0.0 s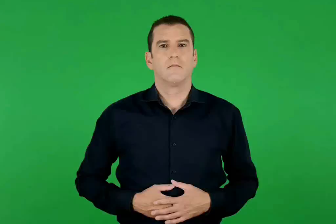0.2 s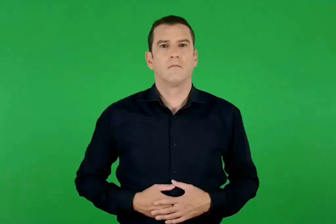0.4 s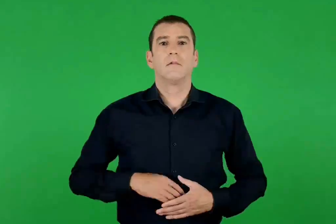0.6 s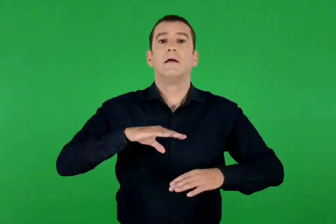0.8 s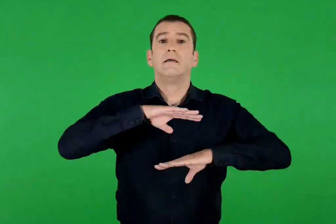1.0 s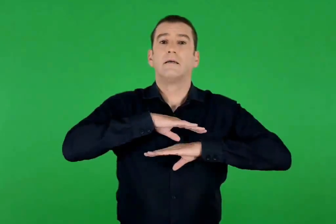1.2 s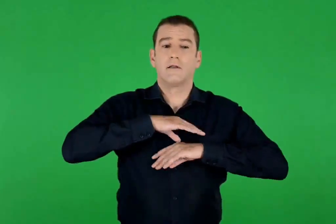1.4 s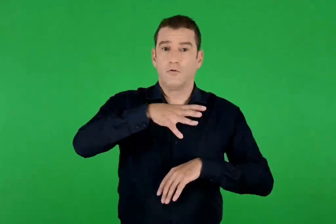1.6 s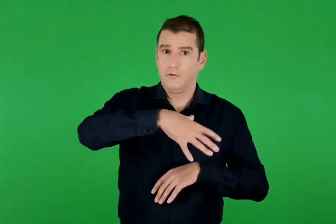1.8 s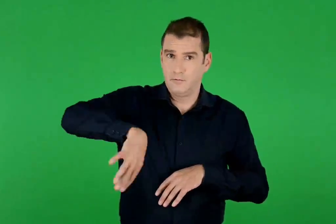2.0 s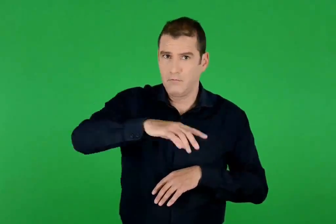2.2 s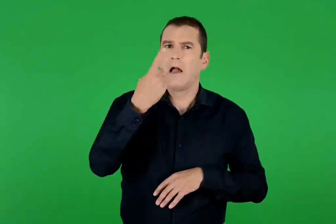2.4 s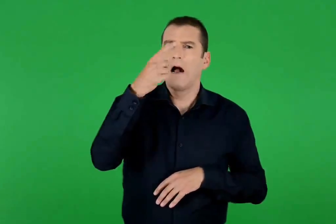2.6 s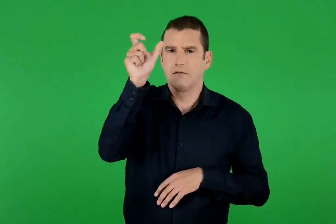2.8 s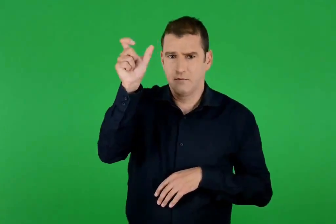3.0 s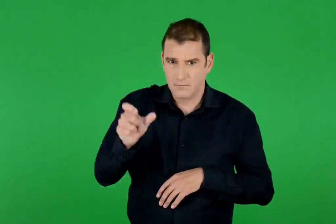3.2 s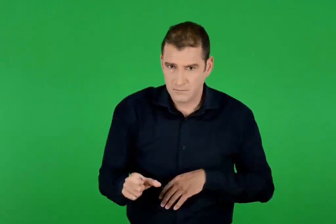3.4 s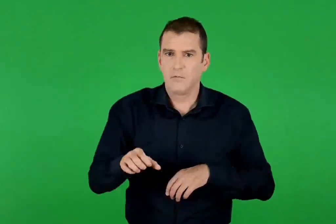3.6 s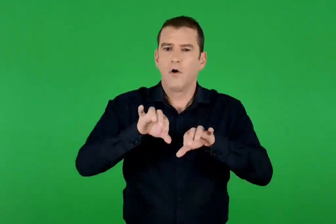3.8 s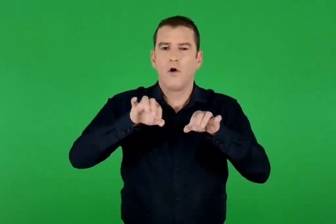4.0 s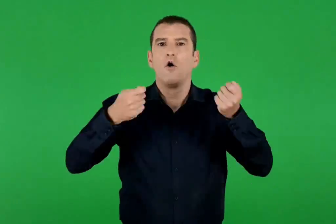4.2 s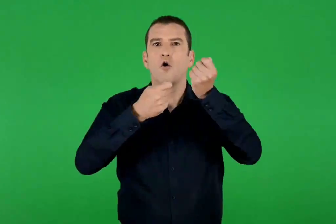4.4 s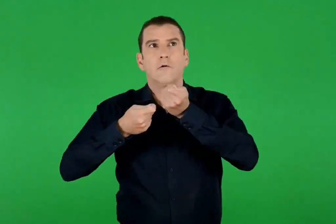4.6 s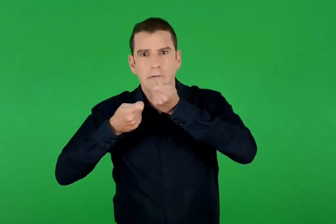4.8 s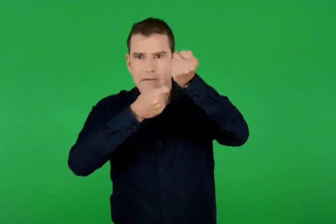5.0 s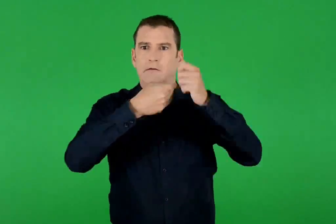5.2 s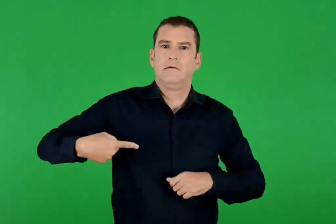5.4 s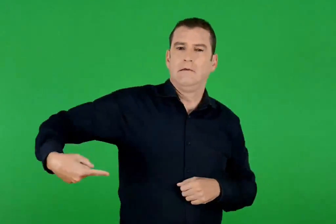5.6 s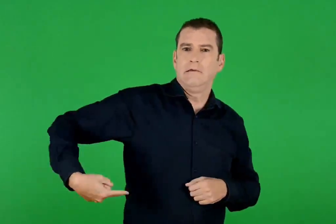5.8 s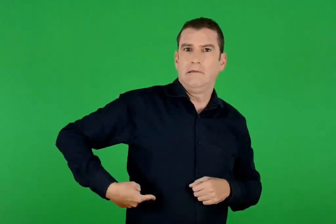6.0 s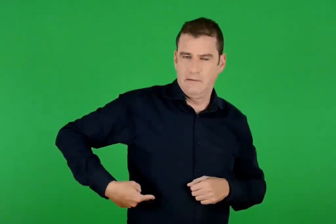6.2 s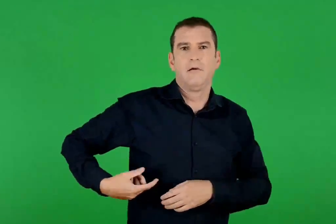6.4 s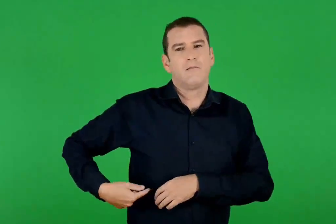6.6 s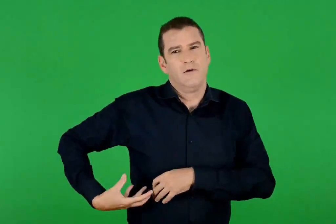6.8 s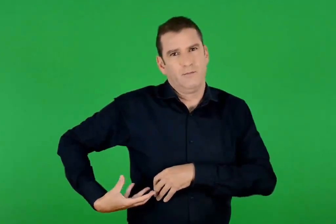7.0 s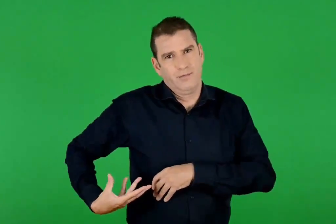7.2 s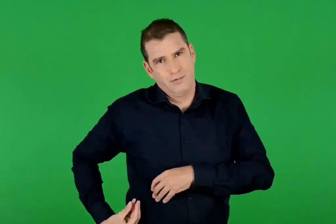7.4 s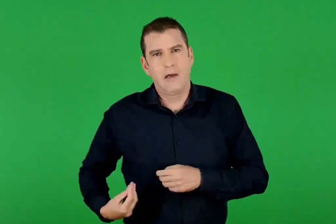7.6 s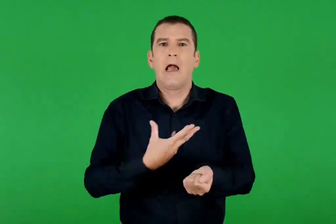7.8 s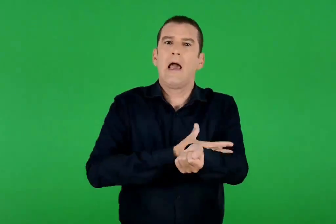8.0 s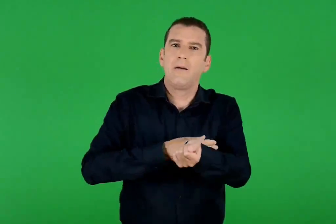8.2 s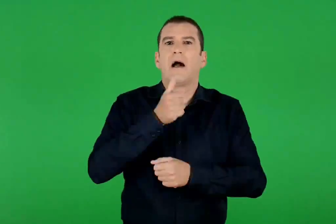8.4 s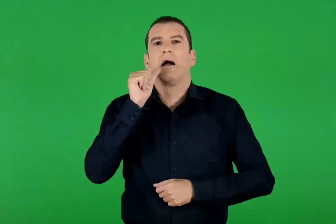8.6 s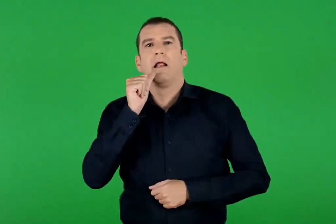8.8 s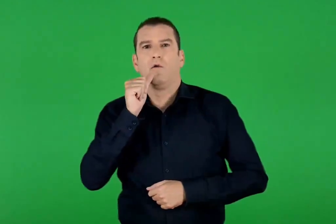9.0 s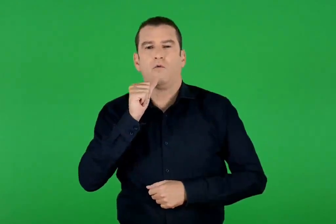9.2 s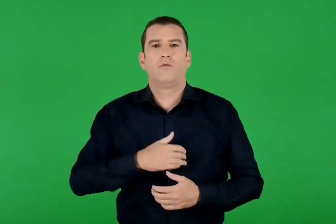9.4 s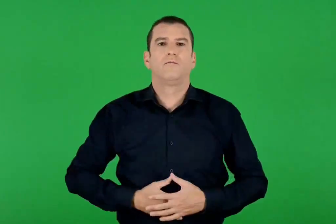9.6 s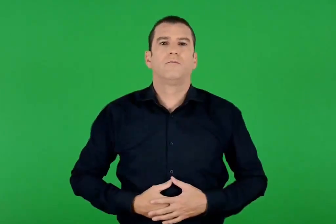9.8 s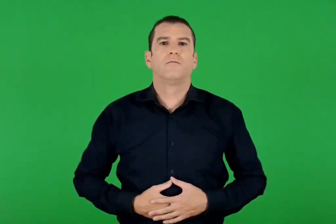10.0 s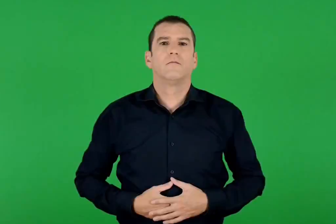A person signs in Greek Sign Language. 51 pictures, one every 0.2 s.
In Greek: ένας όμως από τους στρατιώτες τού τρύπησε με τη λόγχη την πλευρά και βγήκε από την πληγή αίμα και νερό
